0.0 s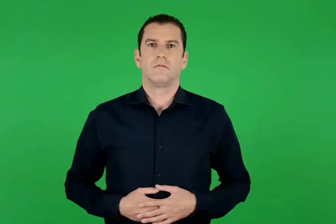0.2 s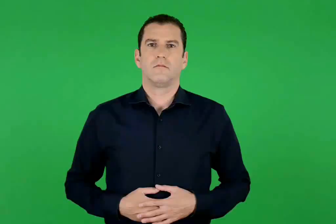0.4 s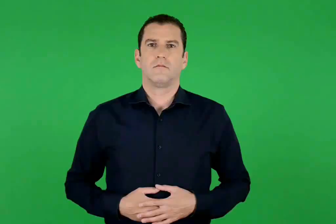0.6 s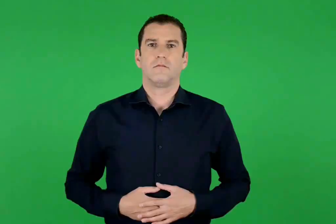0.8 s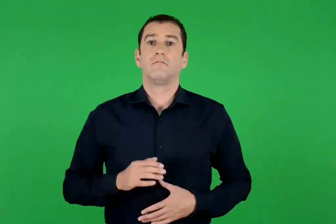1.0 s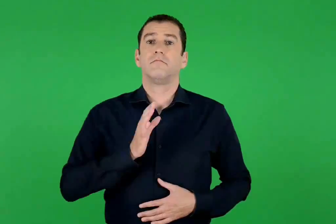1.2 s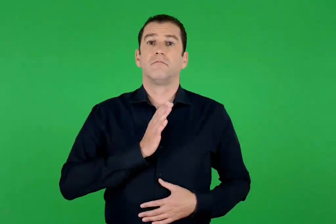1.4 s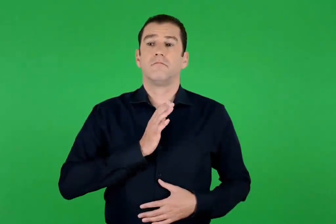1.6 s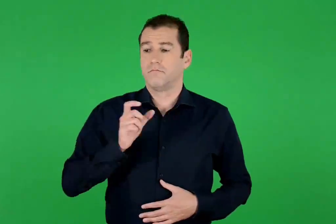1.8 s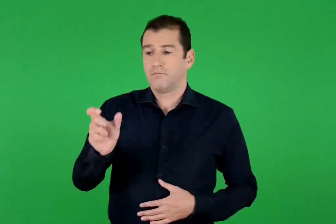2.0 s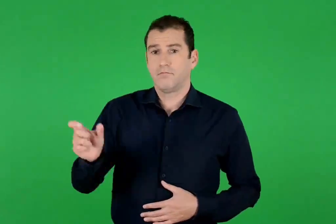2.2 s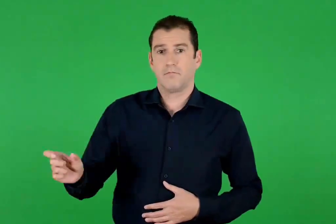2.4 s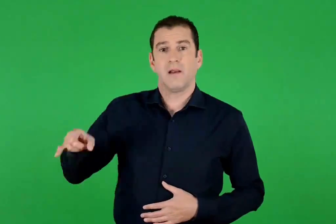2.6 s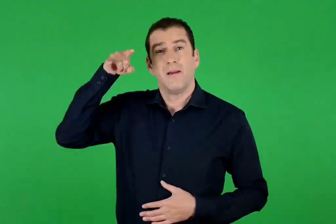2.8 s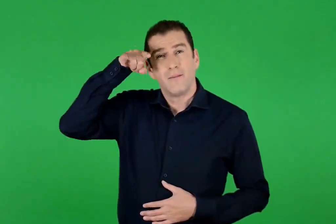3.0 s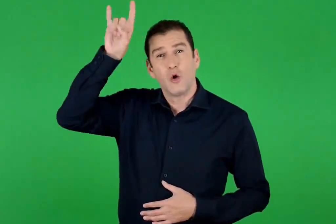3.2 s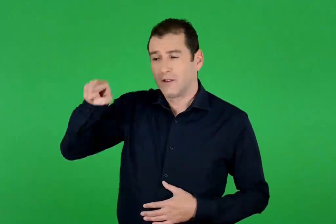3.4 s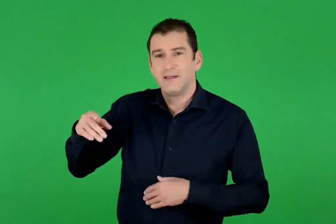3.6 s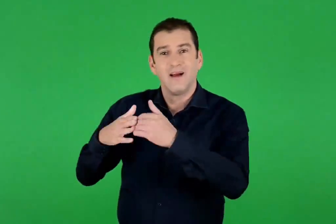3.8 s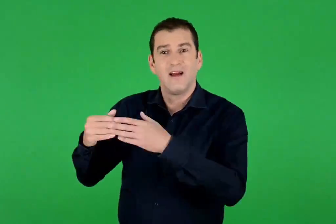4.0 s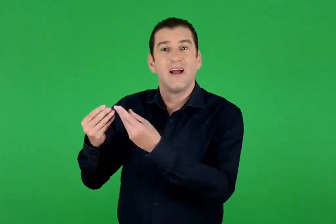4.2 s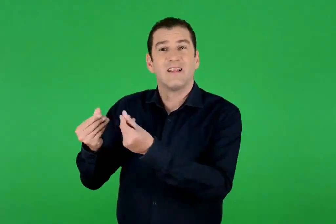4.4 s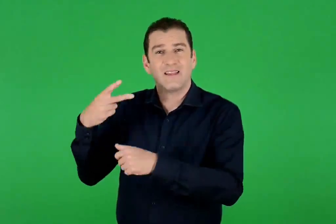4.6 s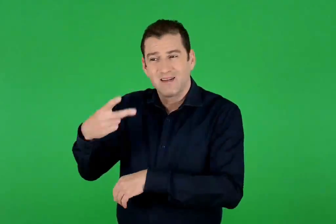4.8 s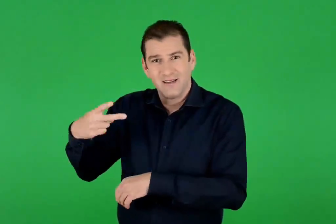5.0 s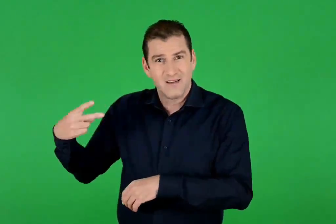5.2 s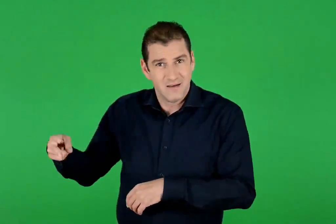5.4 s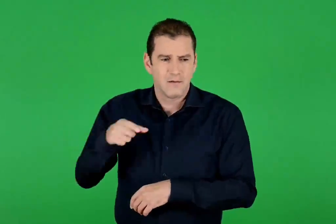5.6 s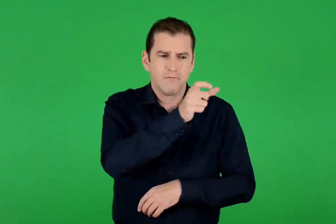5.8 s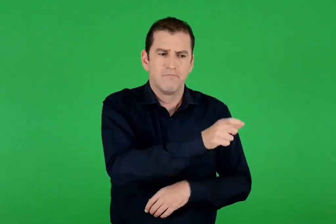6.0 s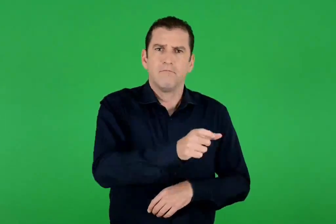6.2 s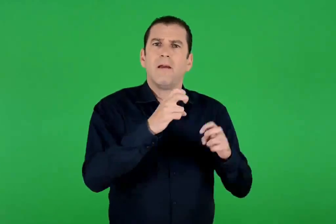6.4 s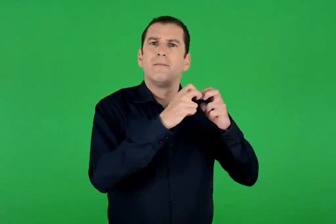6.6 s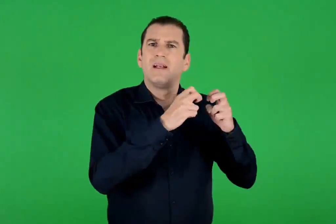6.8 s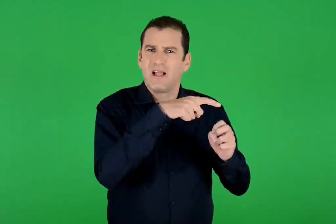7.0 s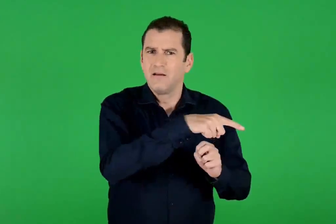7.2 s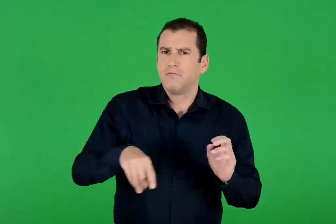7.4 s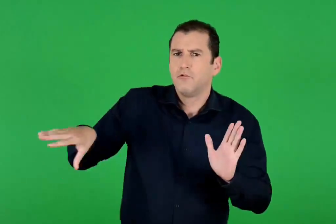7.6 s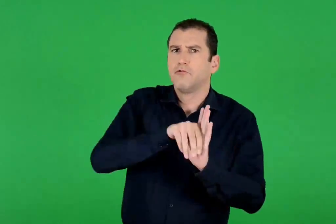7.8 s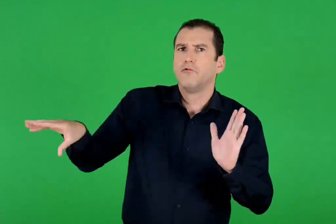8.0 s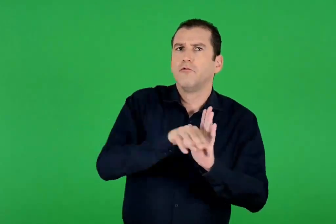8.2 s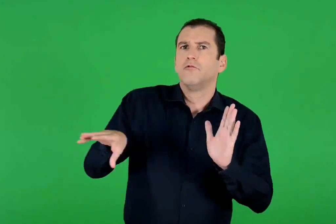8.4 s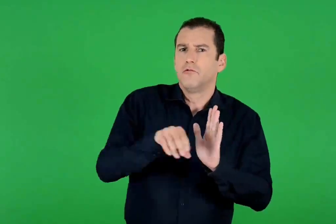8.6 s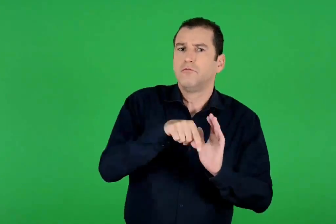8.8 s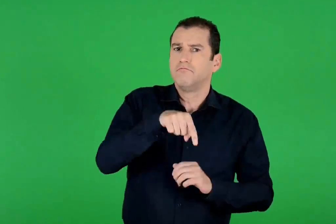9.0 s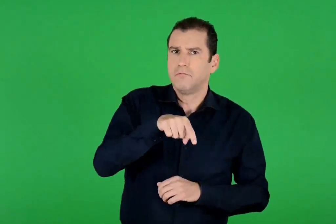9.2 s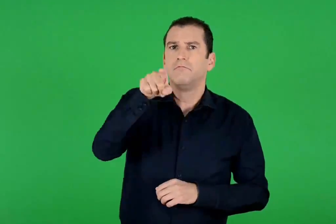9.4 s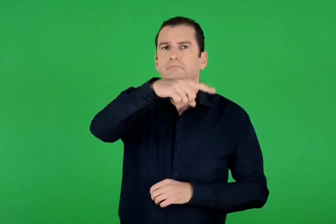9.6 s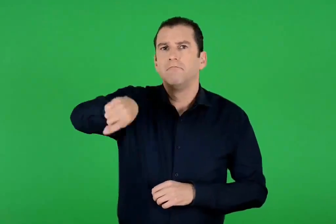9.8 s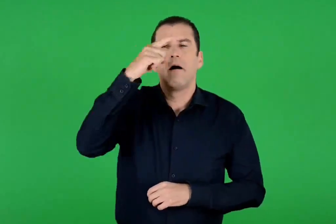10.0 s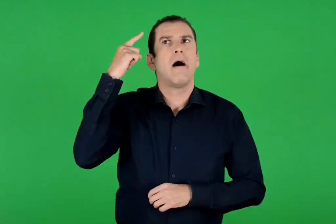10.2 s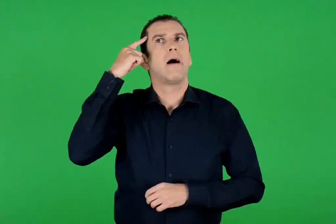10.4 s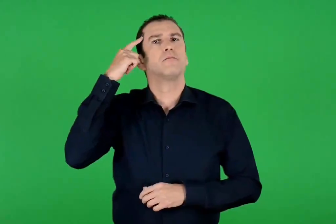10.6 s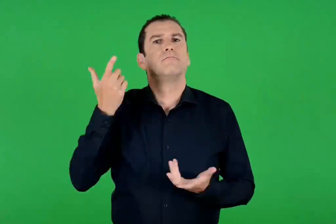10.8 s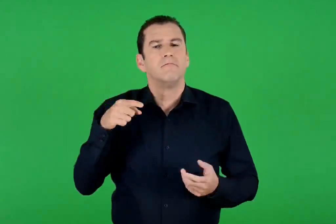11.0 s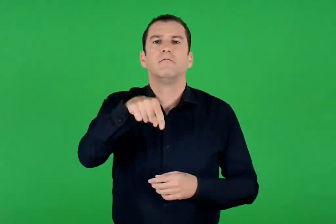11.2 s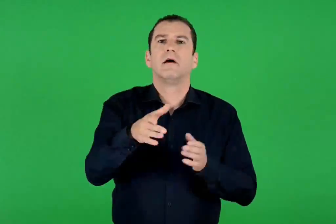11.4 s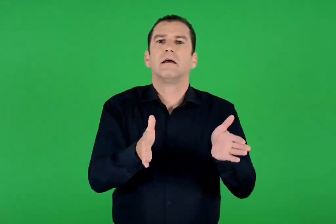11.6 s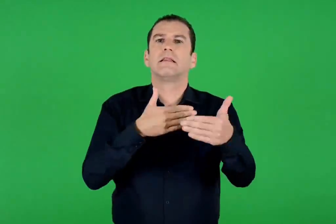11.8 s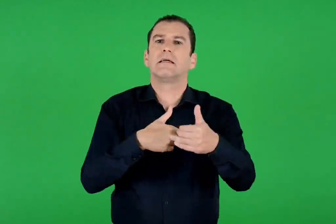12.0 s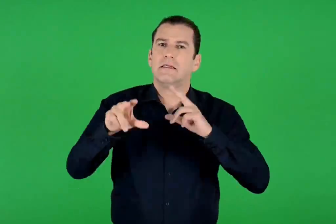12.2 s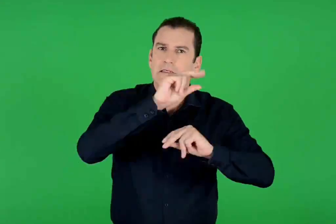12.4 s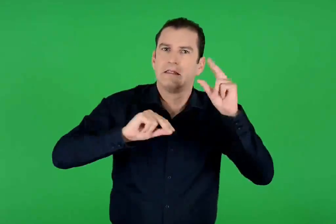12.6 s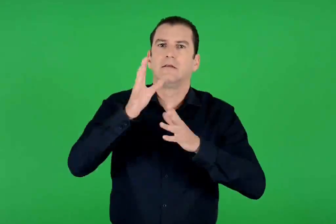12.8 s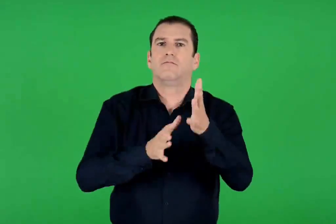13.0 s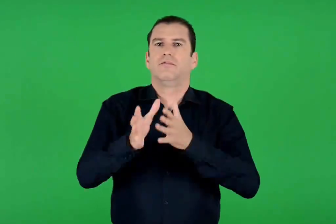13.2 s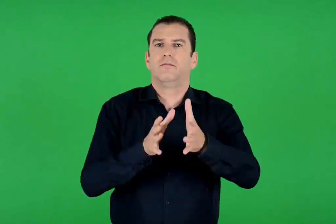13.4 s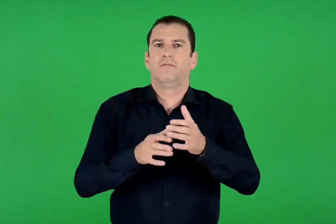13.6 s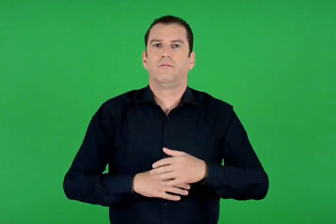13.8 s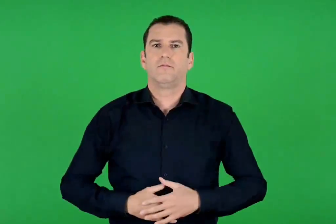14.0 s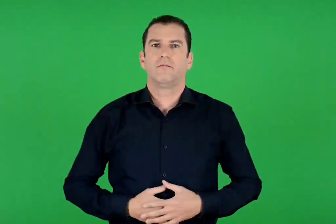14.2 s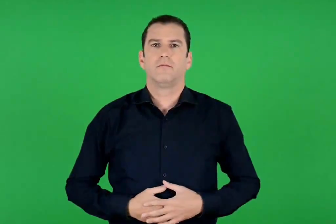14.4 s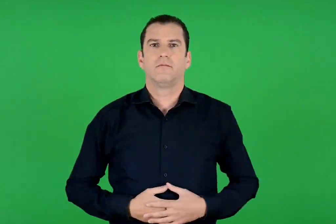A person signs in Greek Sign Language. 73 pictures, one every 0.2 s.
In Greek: συζητάμε στην τάξη την άποψη ότι πολλά στοιχεία της τέχνης τους τα πήραν οι μυκηναίοι από τους μινωίτες
